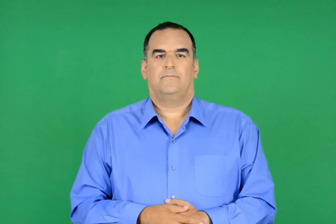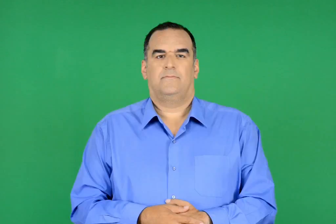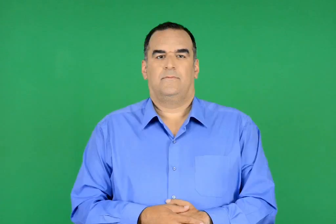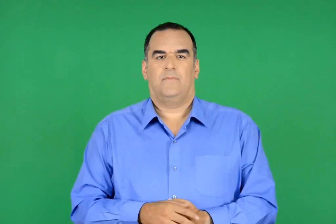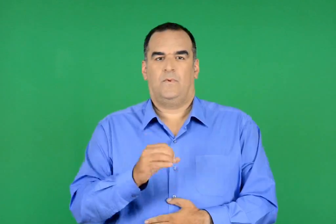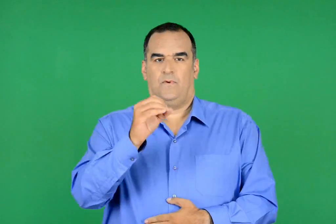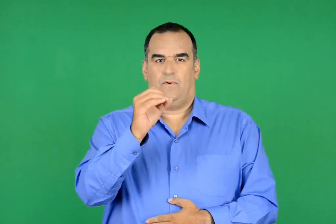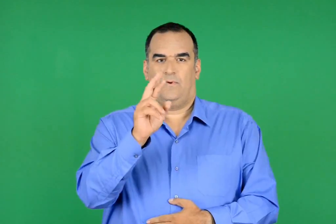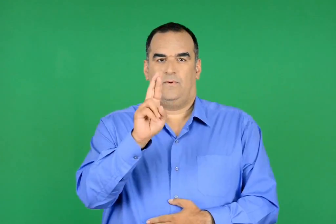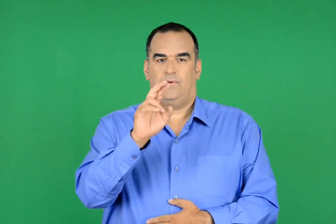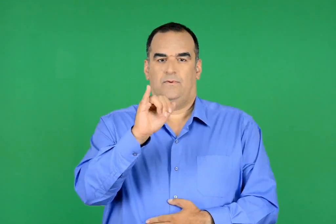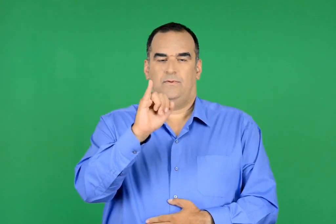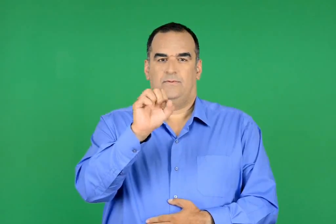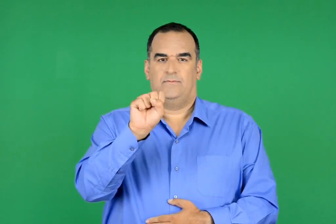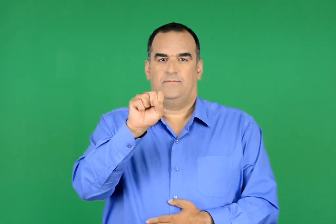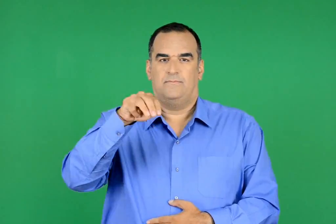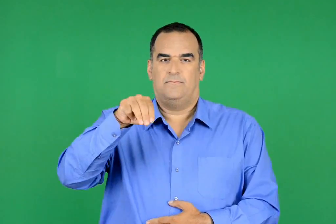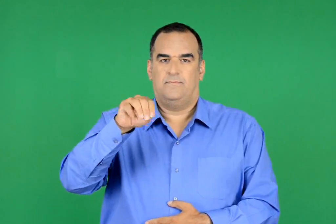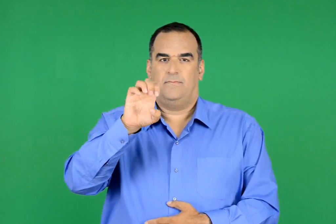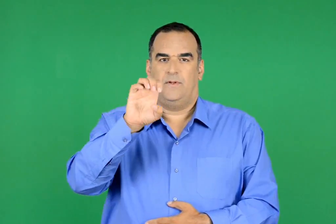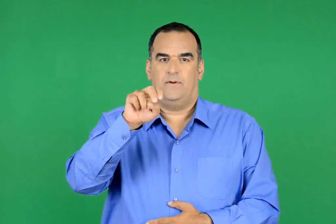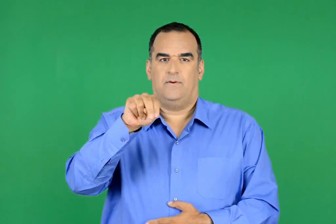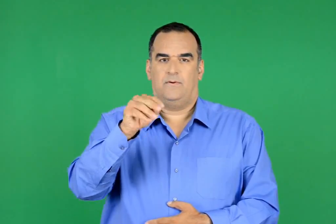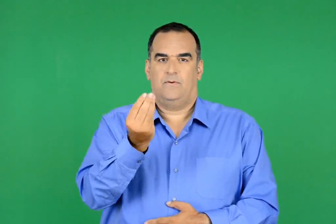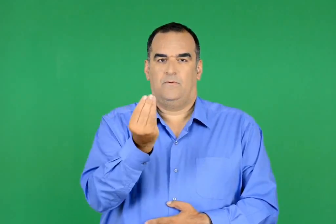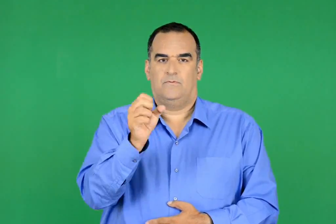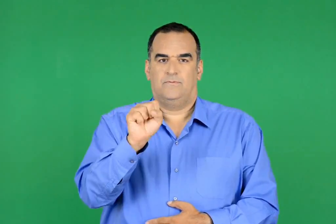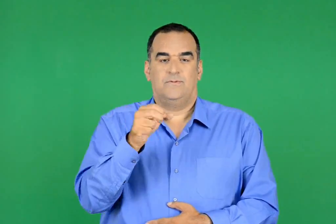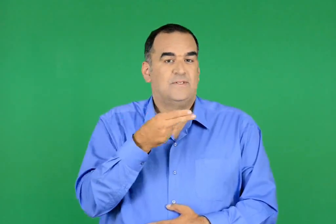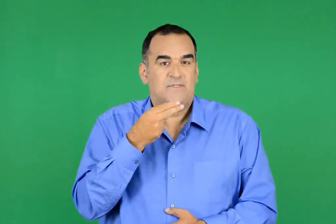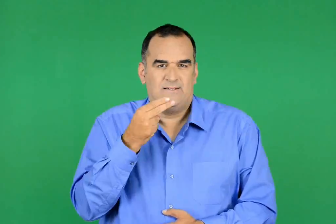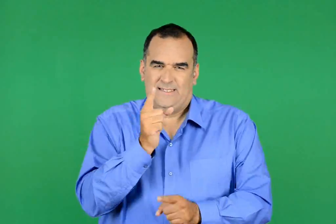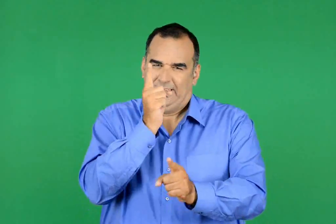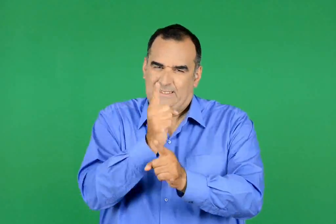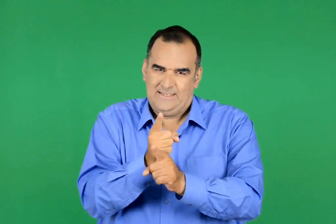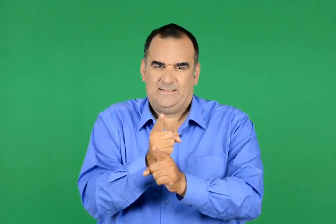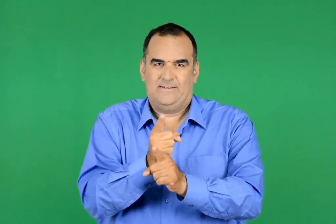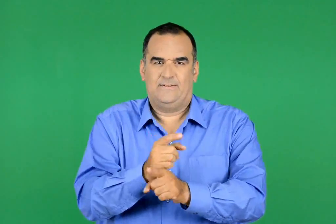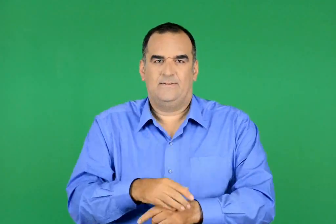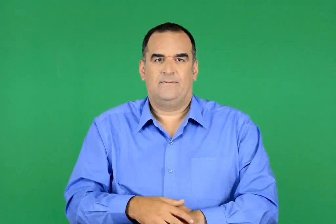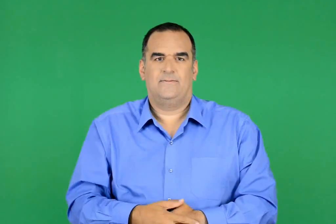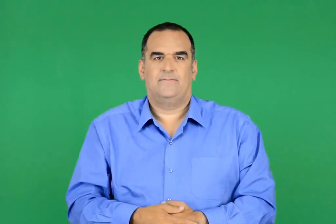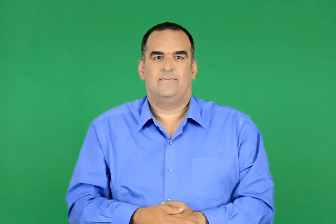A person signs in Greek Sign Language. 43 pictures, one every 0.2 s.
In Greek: ορισμένως συγκεκριμένα
